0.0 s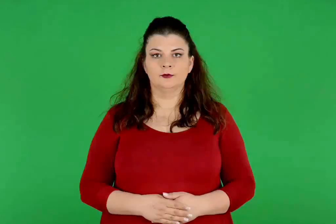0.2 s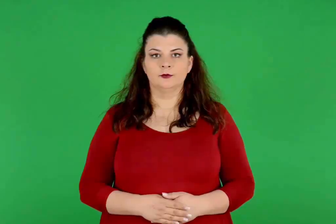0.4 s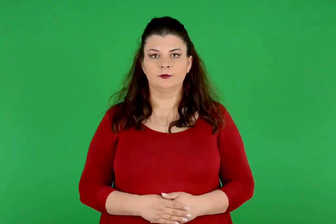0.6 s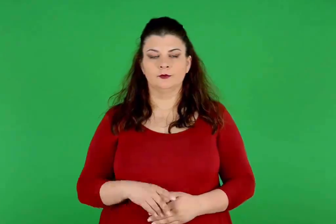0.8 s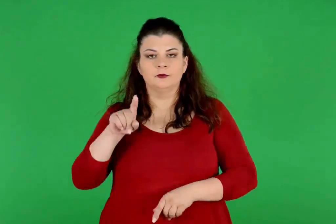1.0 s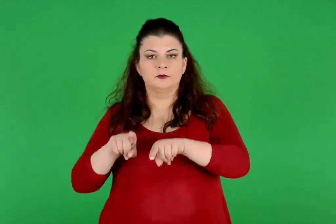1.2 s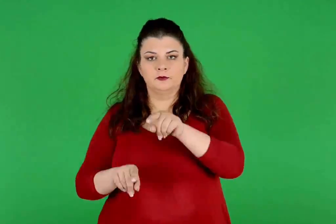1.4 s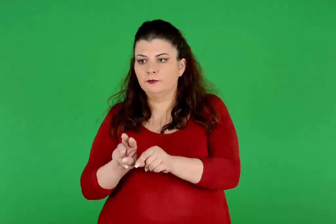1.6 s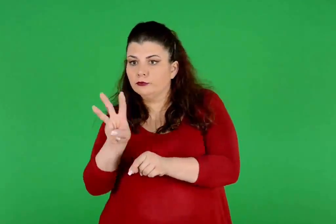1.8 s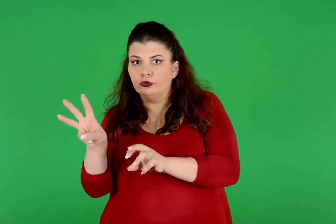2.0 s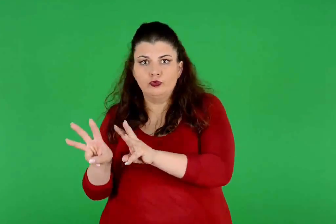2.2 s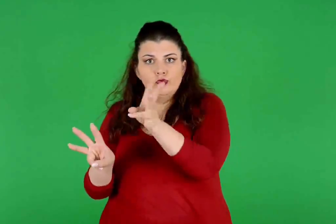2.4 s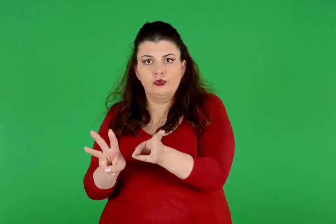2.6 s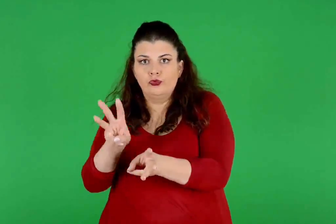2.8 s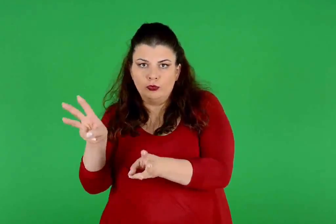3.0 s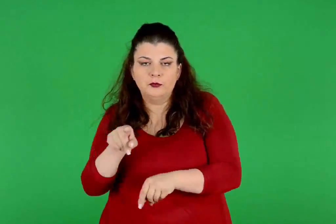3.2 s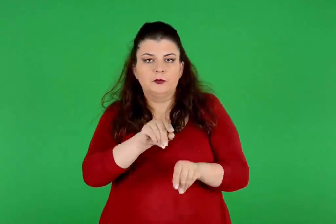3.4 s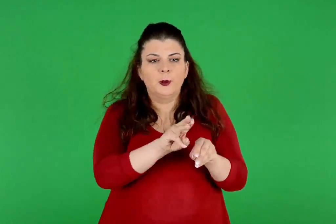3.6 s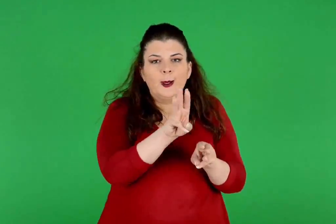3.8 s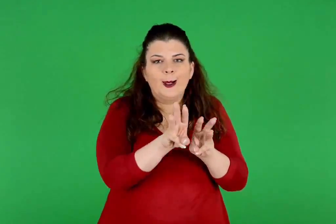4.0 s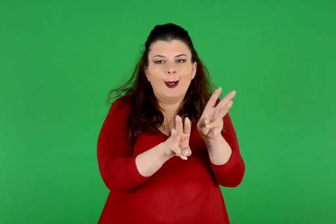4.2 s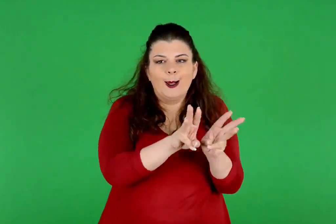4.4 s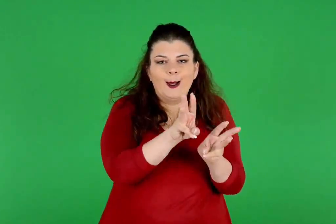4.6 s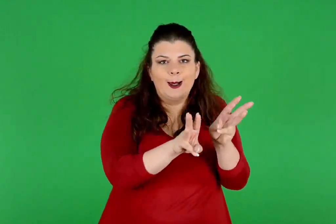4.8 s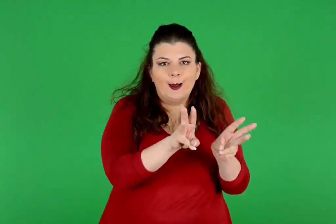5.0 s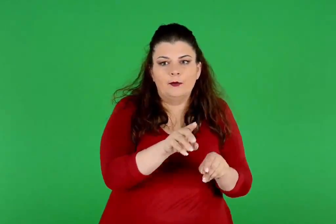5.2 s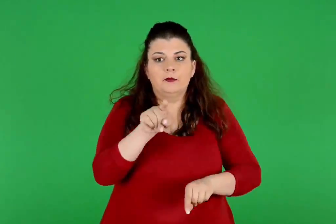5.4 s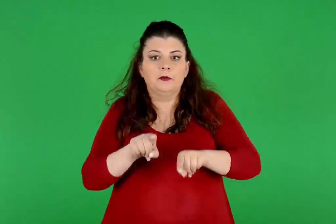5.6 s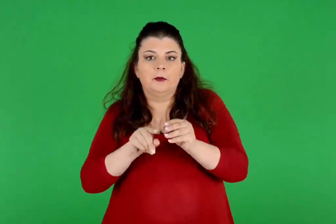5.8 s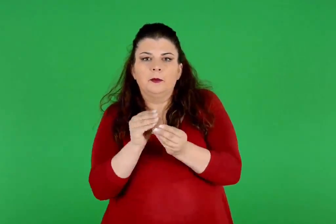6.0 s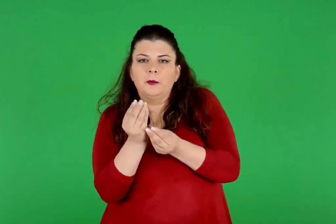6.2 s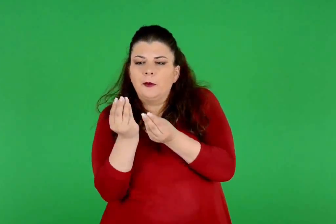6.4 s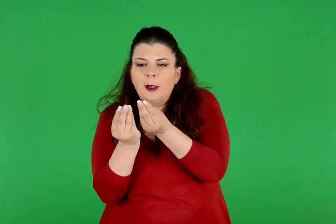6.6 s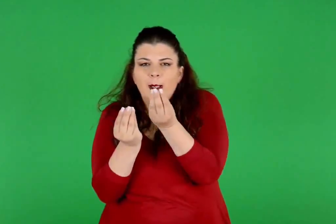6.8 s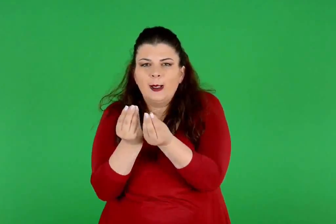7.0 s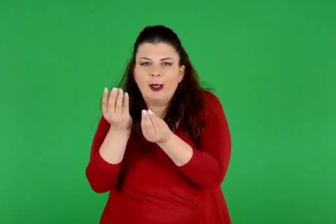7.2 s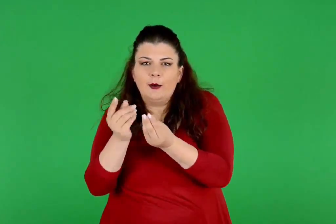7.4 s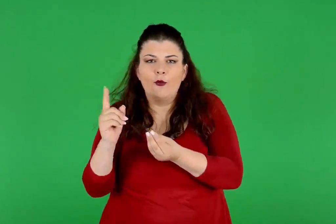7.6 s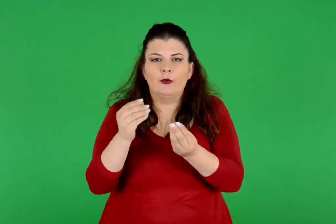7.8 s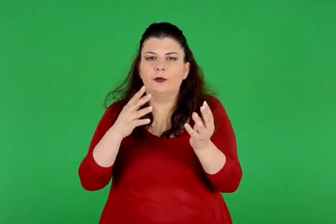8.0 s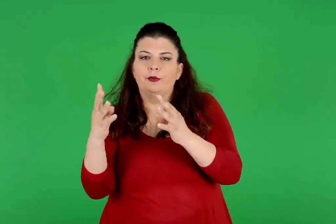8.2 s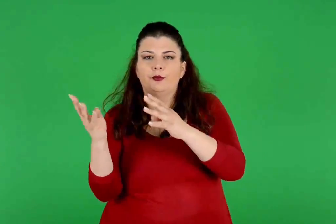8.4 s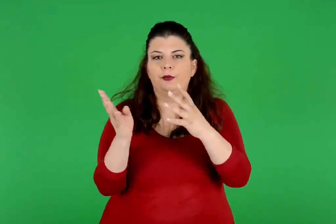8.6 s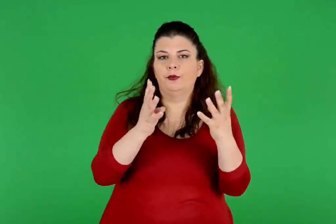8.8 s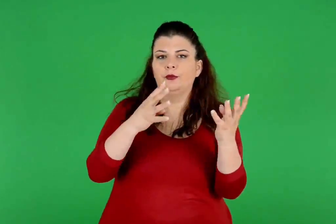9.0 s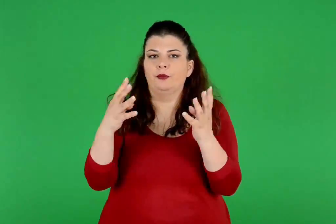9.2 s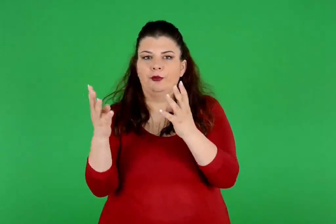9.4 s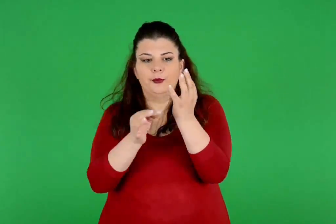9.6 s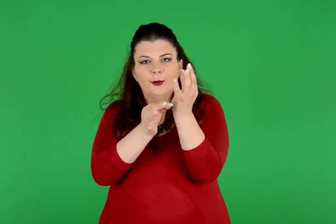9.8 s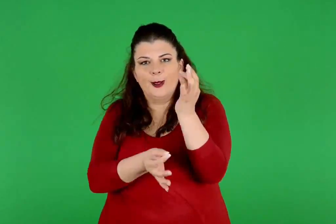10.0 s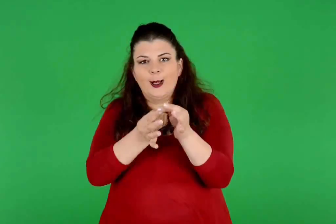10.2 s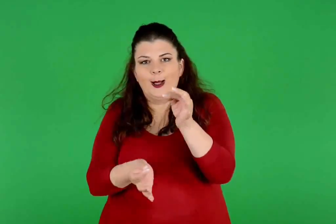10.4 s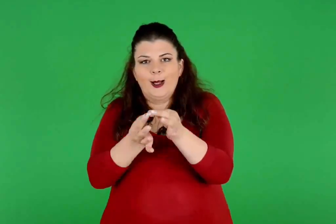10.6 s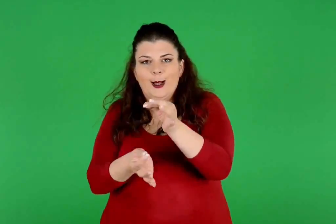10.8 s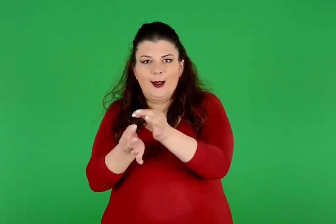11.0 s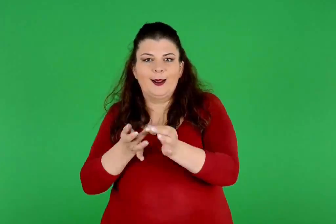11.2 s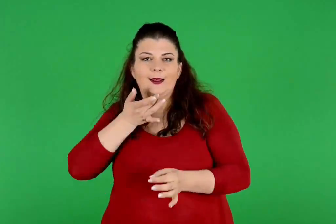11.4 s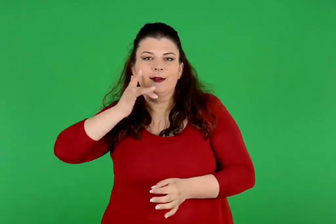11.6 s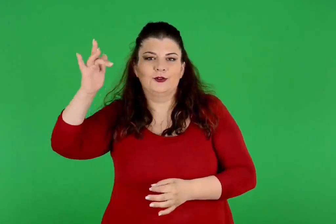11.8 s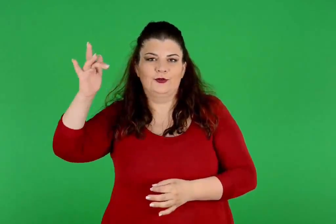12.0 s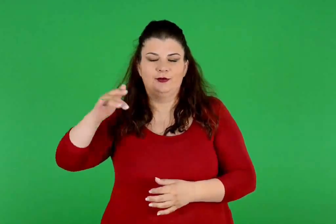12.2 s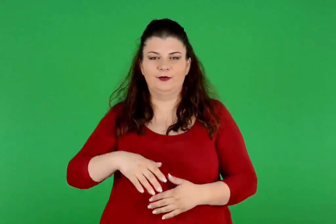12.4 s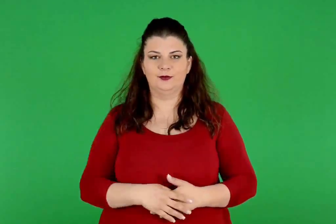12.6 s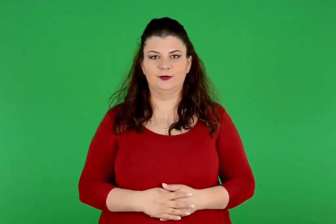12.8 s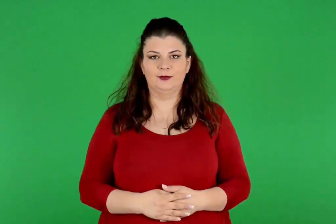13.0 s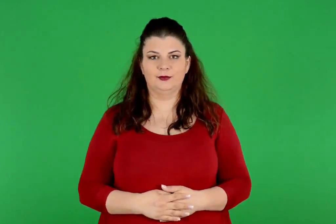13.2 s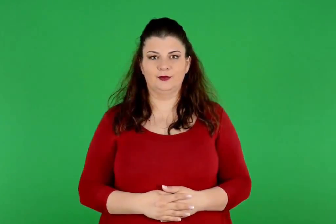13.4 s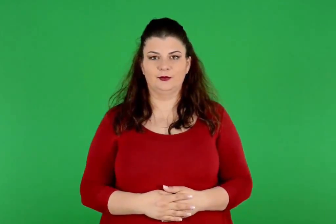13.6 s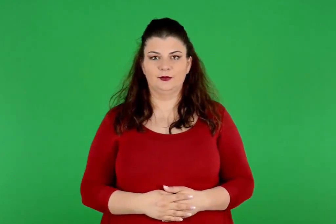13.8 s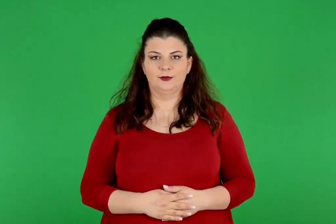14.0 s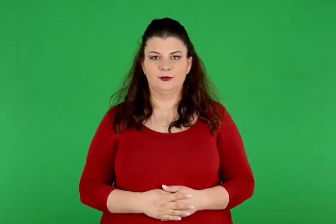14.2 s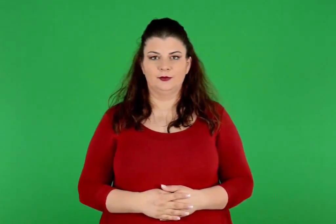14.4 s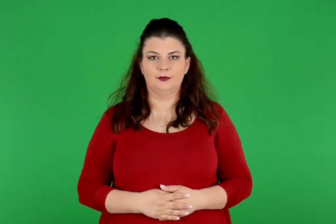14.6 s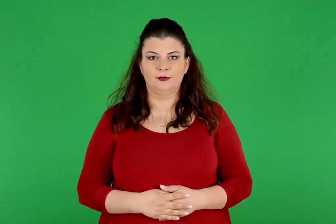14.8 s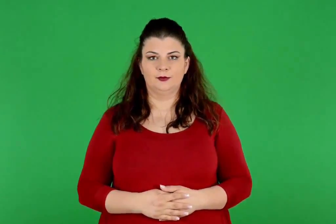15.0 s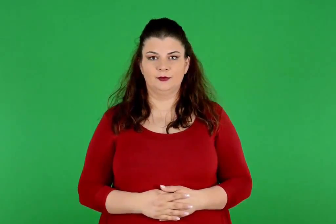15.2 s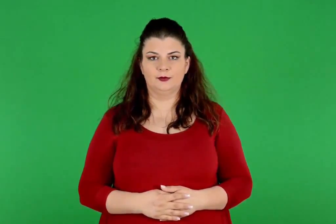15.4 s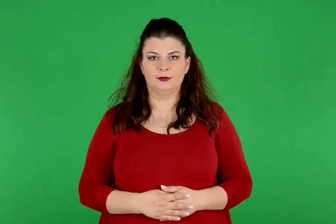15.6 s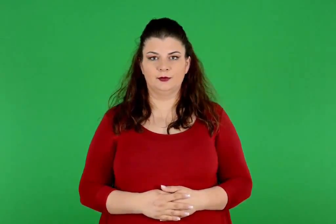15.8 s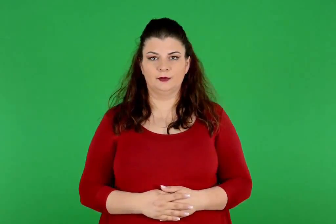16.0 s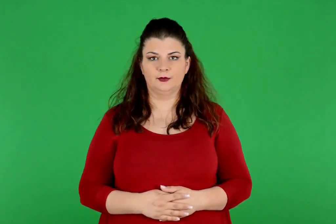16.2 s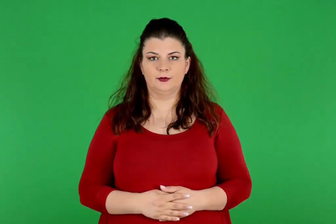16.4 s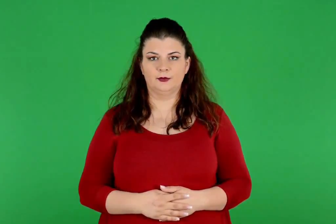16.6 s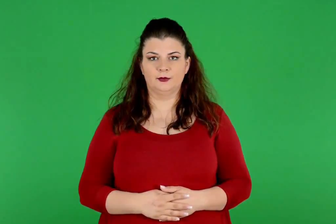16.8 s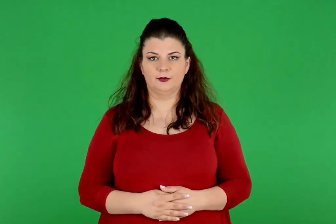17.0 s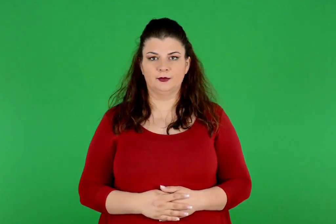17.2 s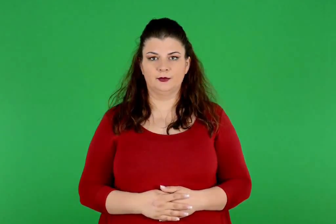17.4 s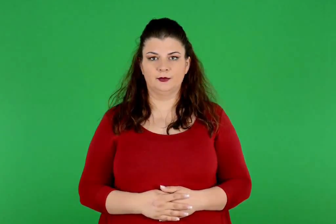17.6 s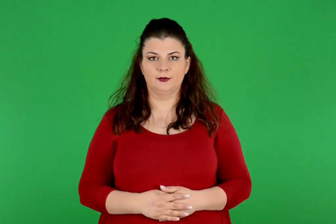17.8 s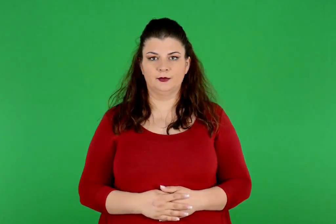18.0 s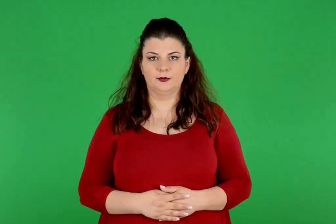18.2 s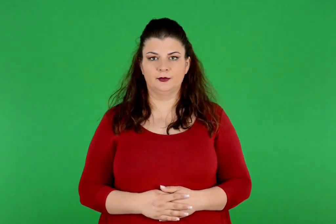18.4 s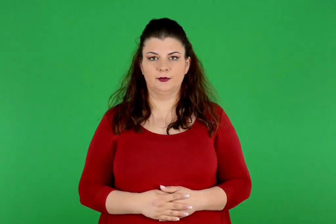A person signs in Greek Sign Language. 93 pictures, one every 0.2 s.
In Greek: σε μπουκέτα τρεις τρεις μαζί , ήταν άλλοι ολάνοιχτοι , άλλοι μισάνοιχτοι ακόμα κι οι πιότεροι σε μπουμπούκια που λες λικνιζόντανε στο αεράκι , πάνω στα χρυσά τους κοτσάνια
